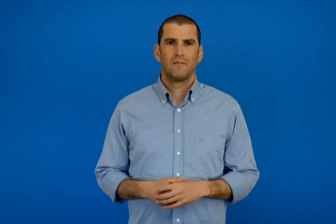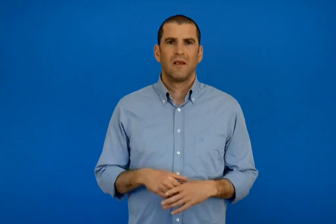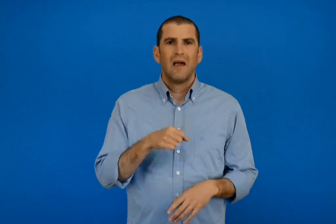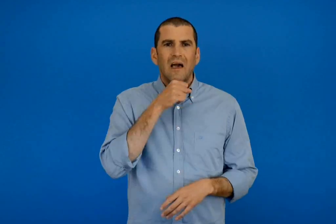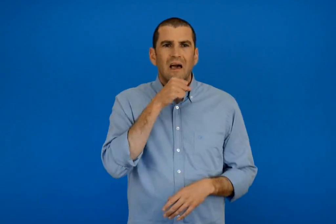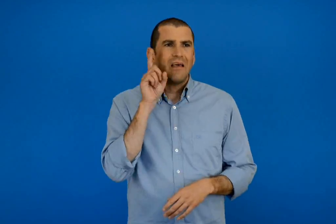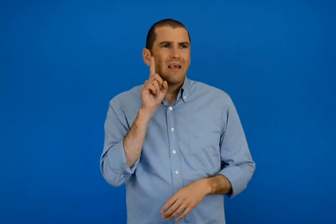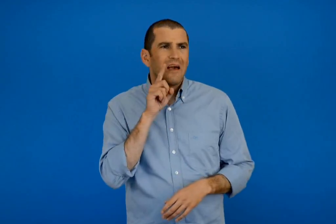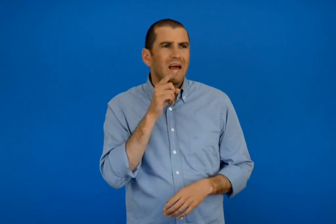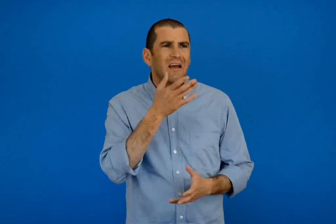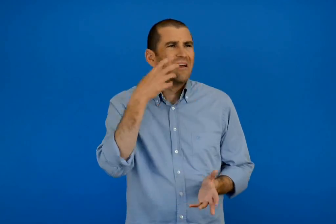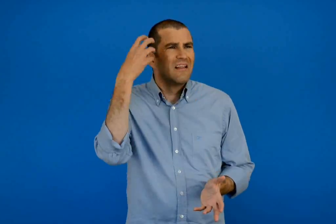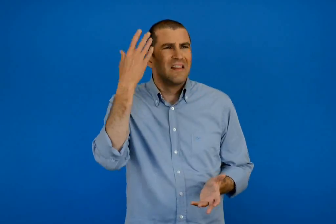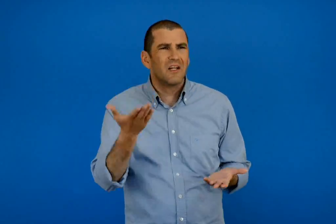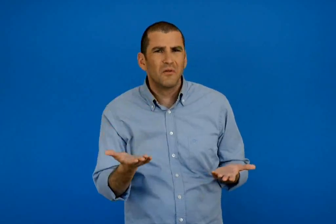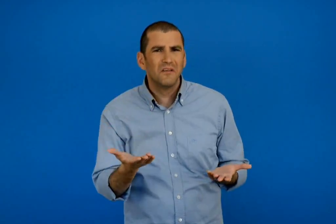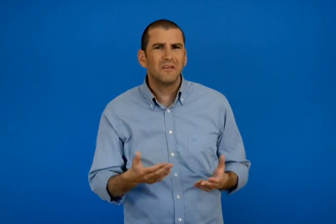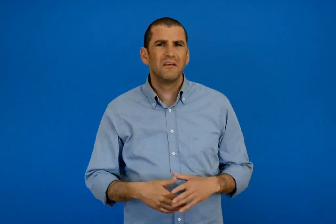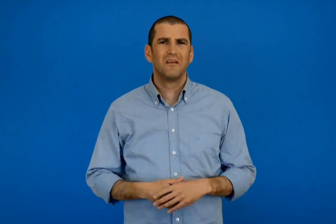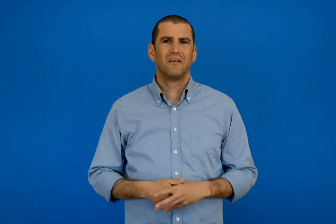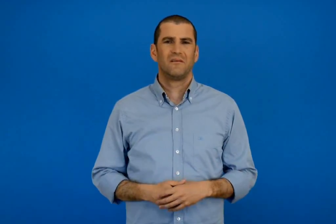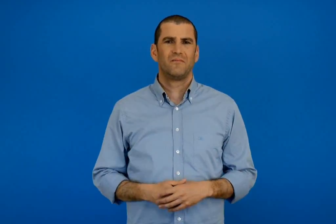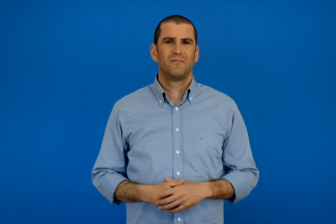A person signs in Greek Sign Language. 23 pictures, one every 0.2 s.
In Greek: τι εννοείς γιαγιά ;
